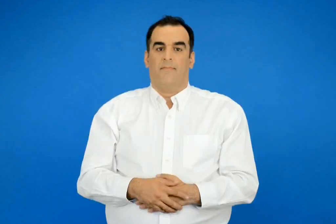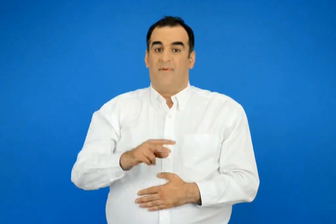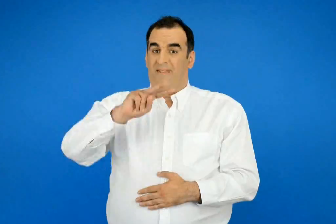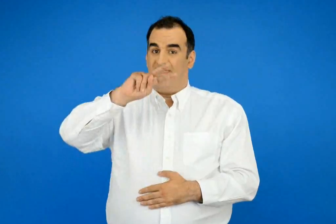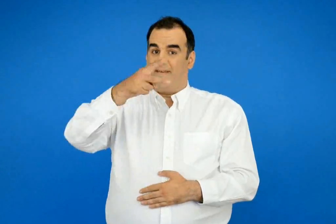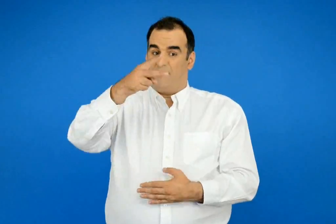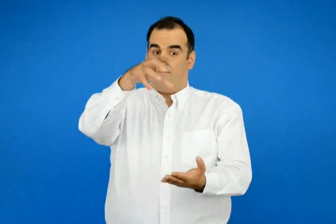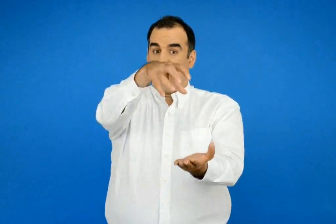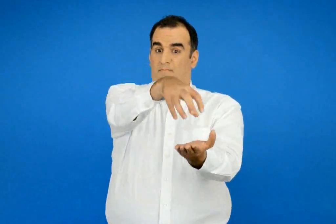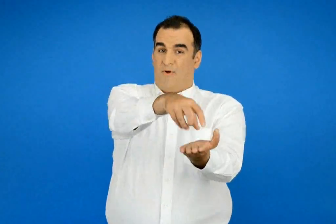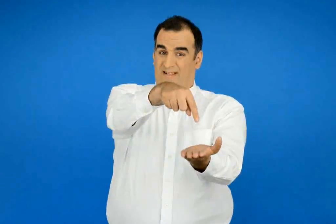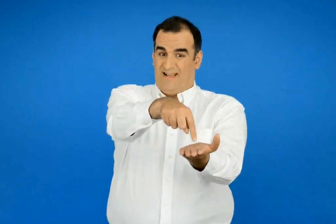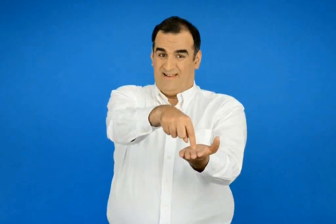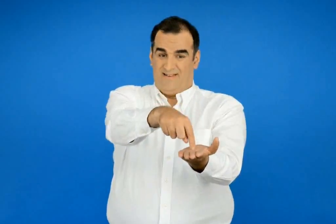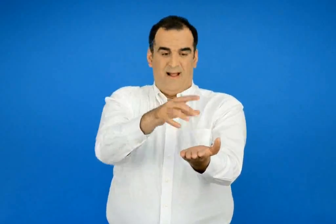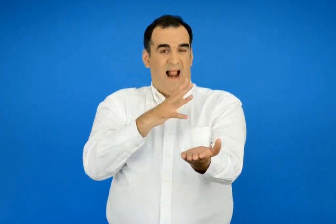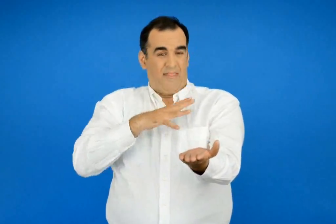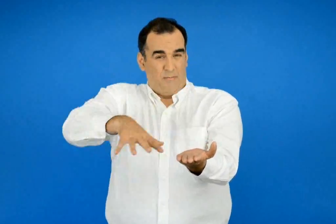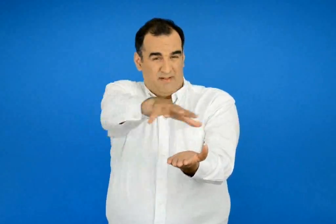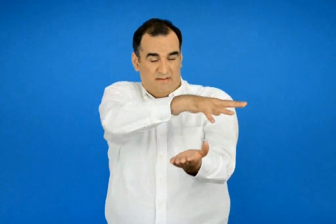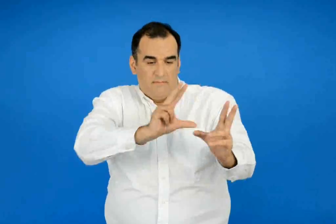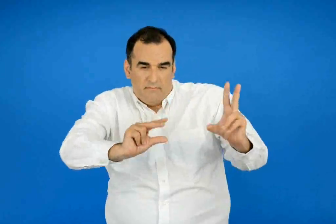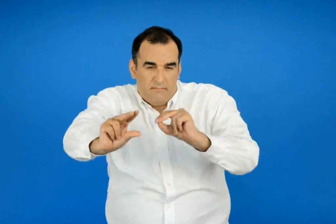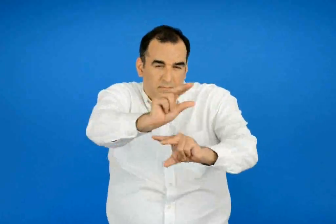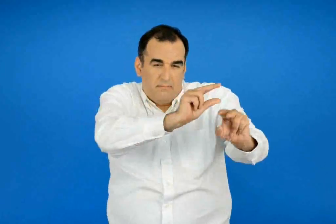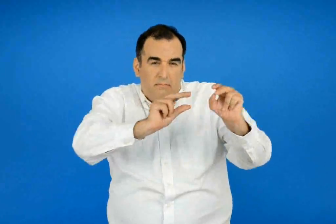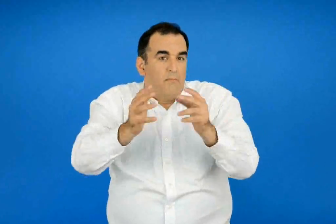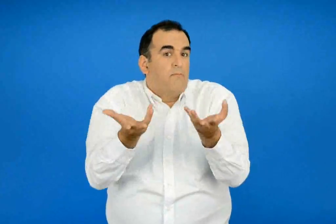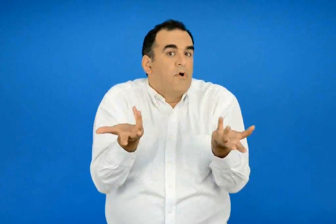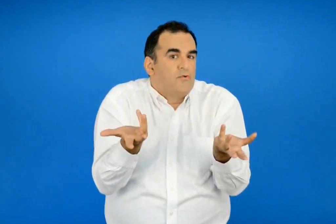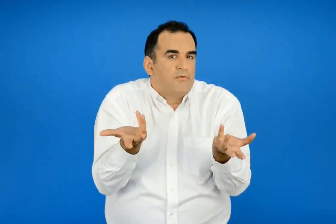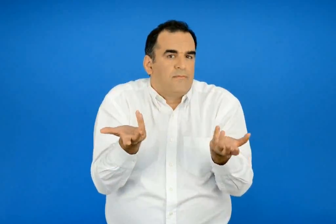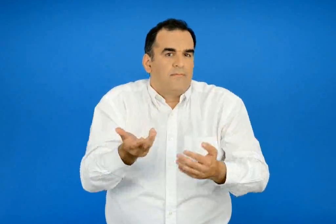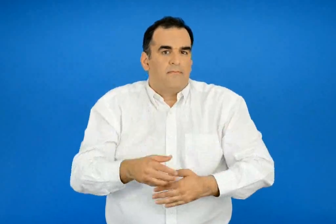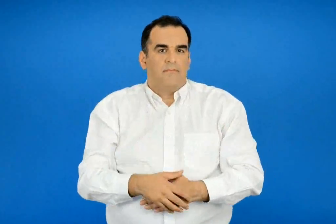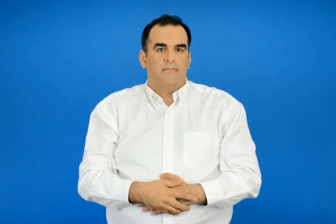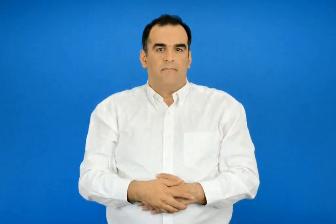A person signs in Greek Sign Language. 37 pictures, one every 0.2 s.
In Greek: πως μιλούσαν οι άνθρωποι στη δεύτερη πολιτεία ;
